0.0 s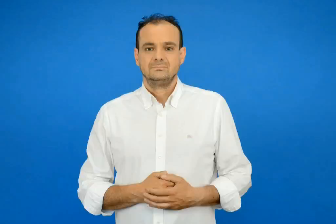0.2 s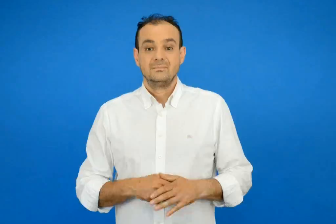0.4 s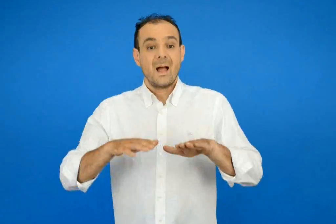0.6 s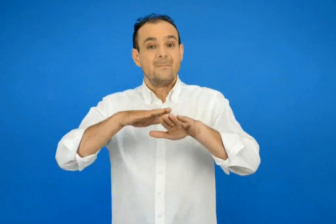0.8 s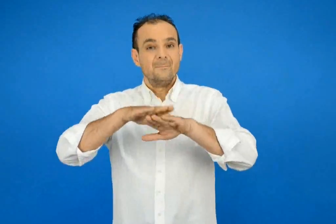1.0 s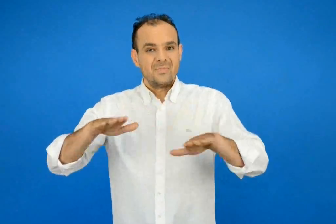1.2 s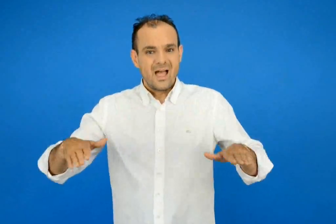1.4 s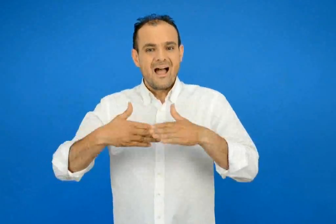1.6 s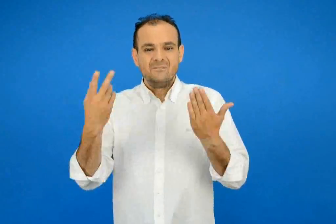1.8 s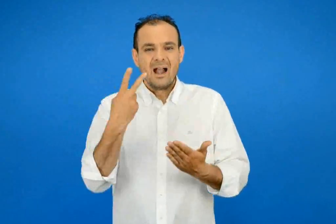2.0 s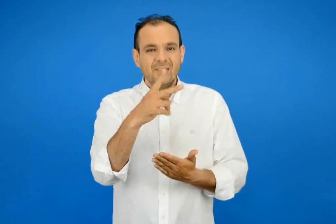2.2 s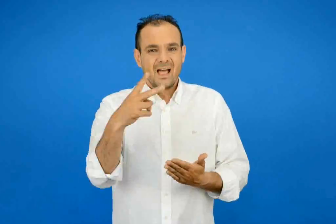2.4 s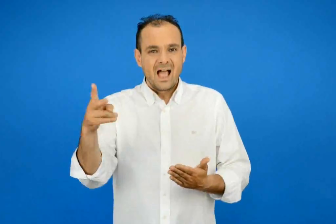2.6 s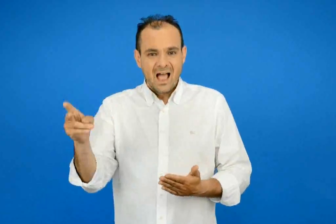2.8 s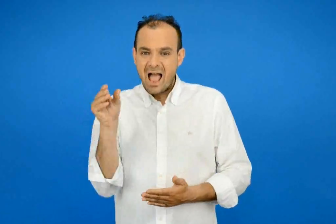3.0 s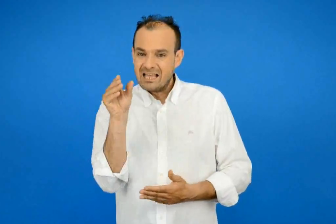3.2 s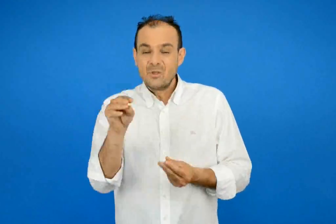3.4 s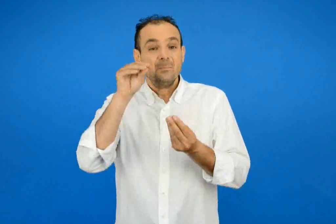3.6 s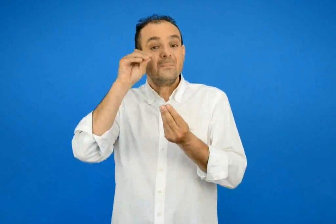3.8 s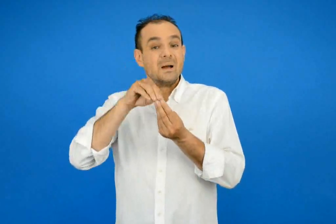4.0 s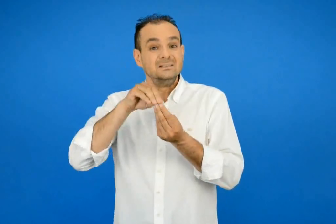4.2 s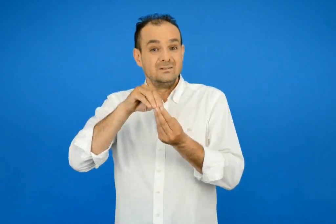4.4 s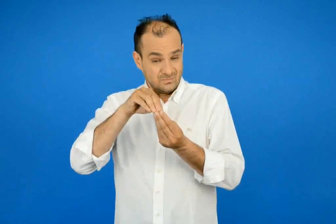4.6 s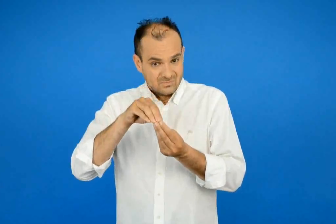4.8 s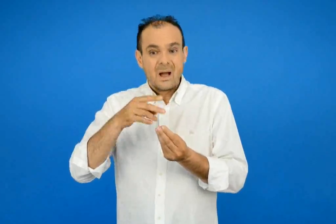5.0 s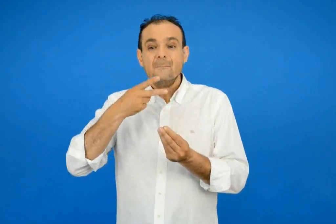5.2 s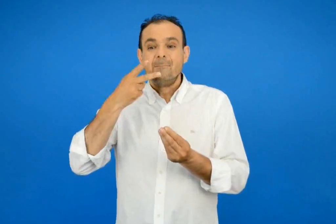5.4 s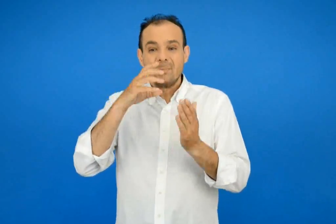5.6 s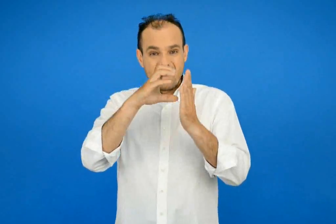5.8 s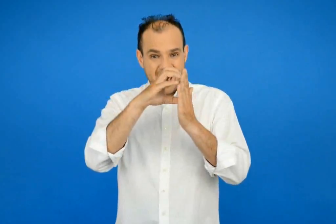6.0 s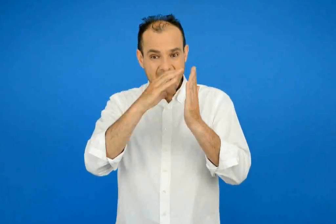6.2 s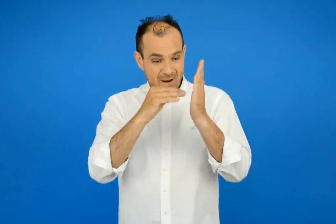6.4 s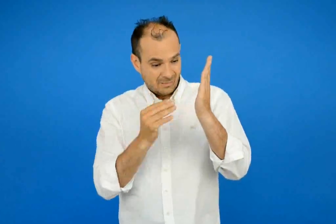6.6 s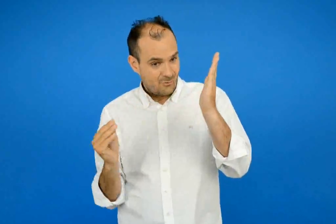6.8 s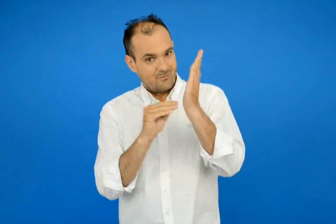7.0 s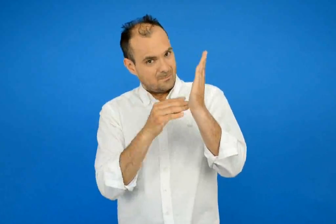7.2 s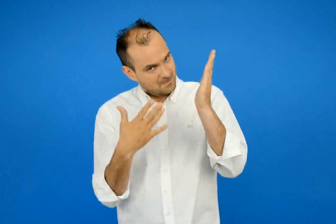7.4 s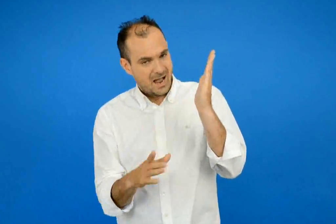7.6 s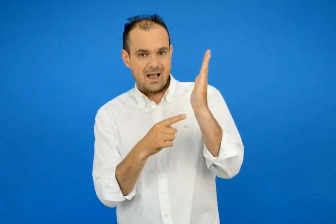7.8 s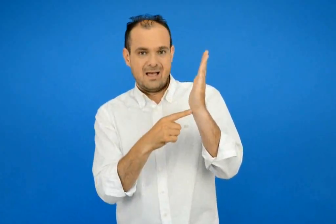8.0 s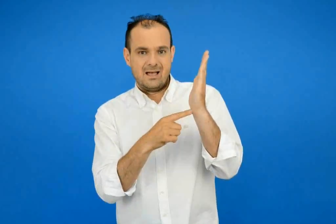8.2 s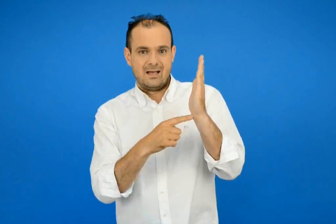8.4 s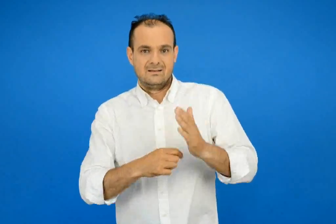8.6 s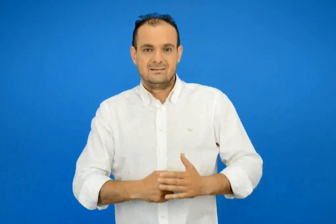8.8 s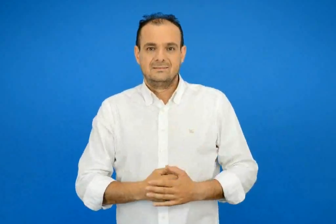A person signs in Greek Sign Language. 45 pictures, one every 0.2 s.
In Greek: στο πασχαλινό τεύχος της εφημερίδας τους τα παιδιά έβαλαν και το παρακάτω ποίημα
